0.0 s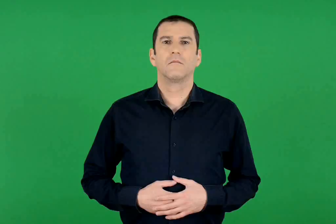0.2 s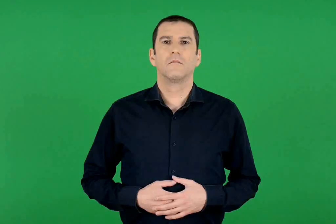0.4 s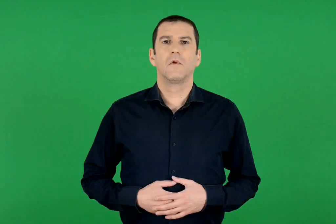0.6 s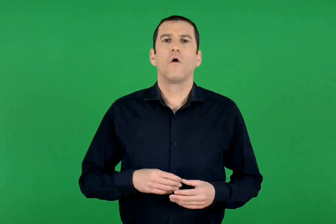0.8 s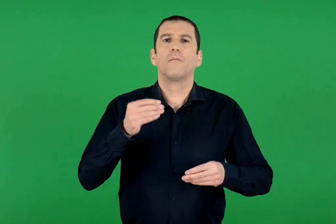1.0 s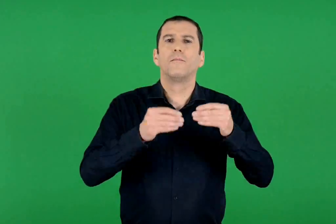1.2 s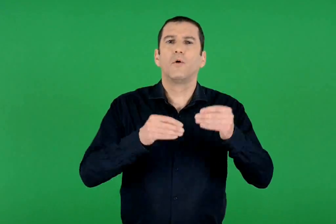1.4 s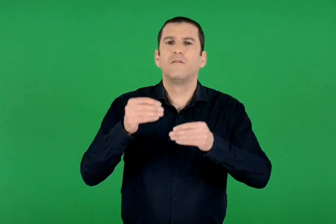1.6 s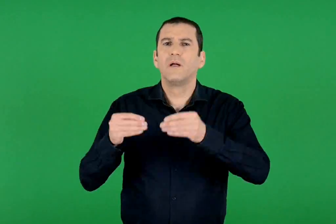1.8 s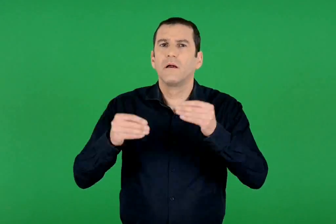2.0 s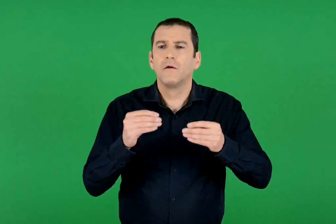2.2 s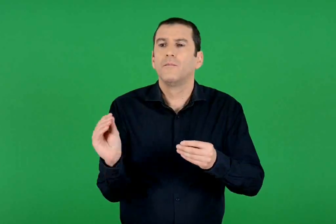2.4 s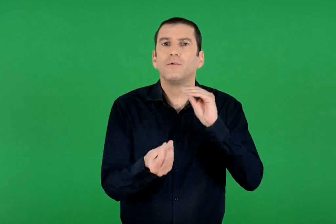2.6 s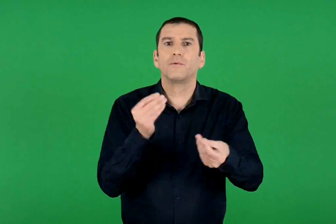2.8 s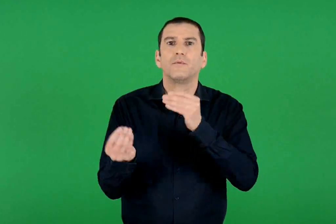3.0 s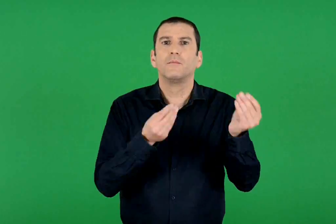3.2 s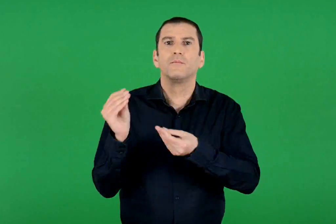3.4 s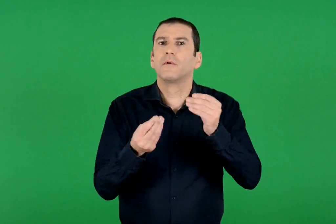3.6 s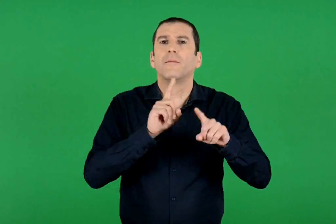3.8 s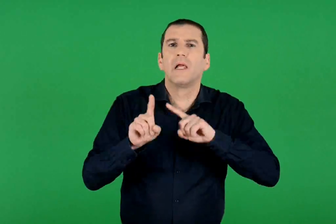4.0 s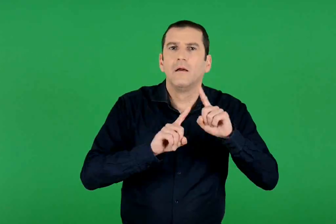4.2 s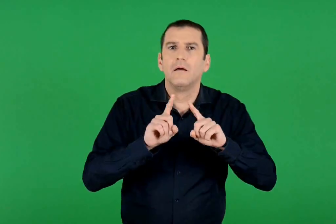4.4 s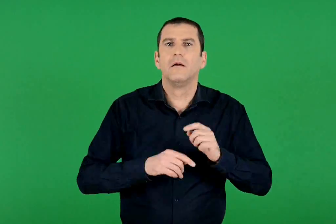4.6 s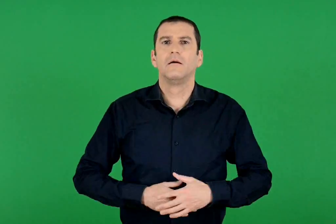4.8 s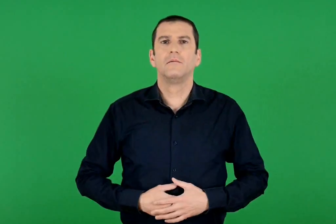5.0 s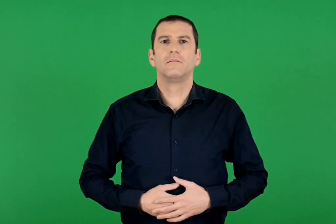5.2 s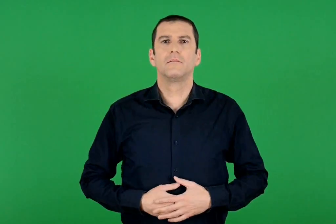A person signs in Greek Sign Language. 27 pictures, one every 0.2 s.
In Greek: ποια προβλήματα δημιουργούν ;
